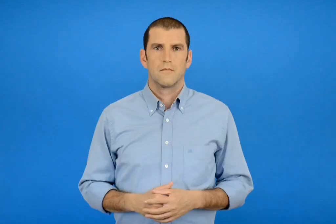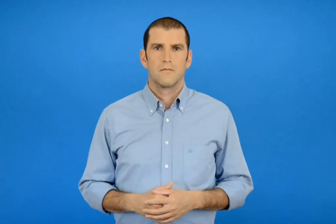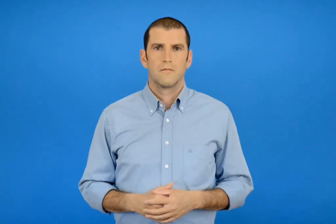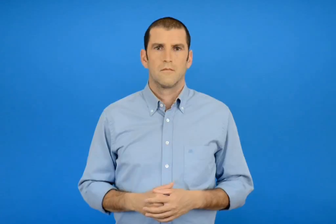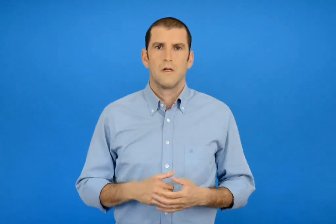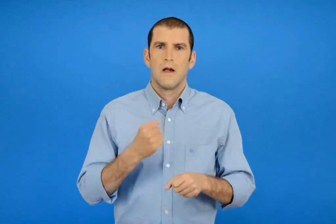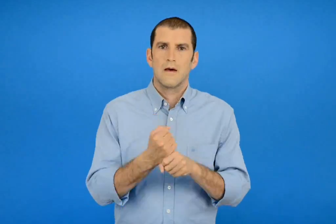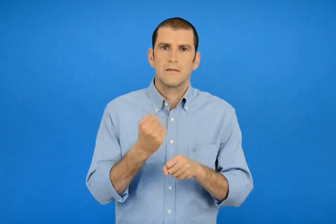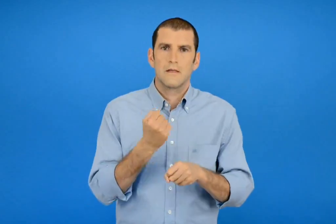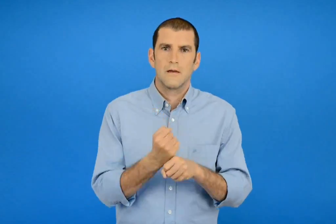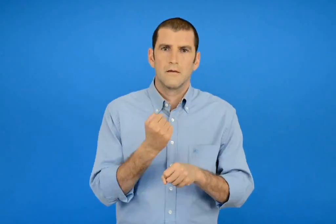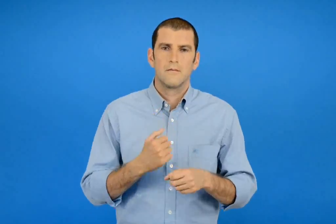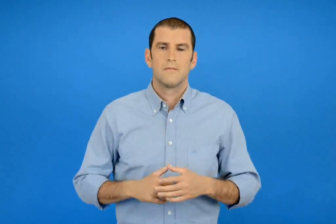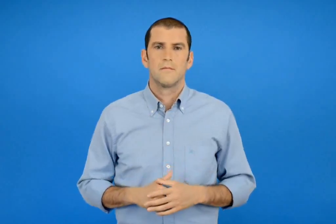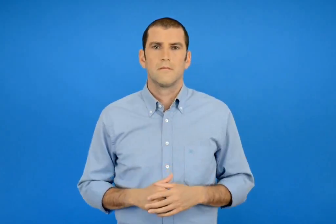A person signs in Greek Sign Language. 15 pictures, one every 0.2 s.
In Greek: εργασία
